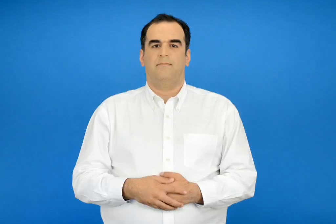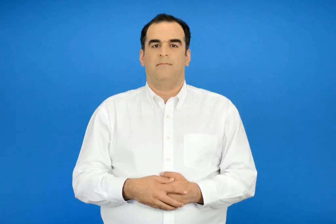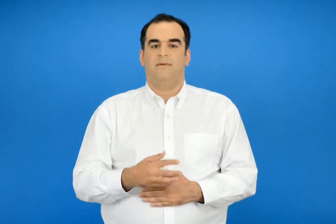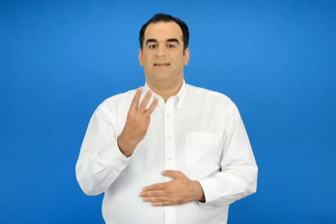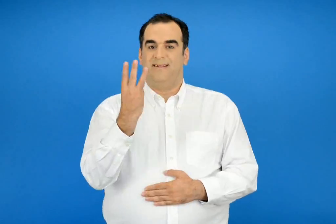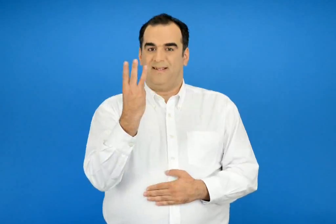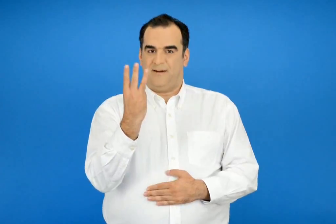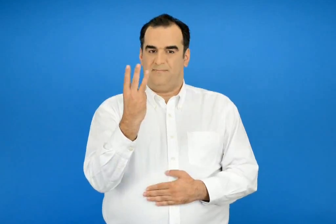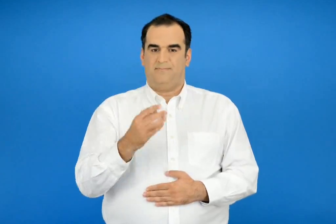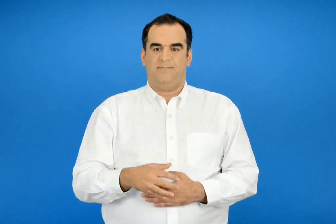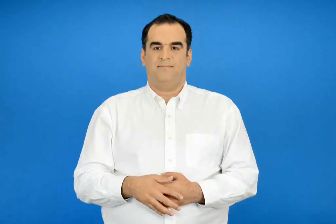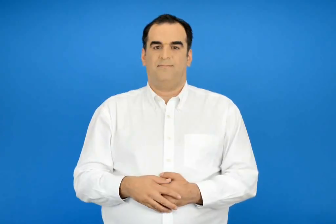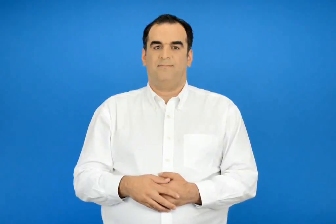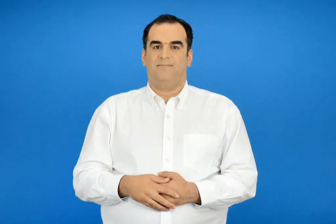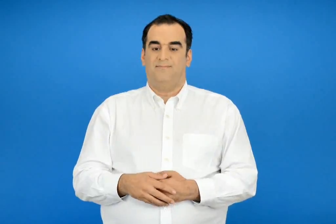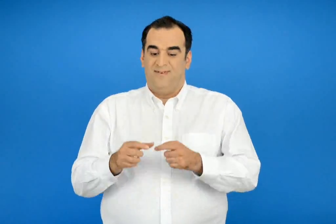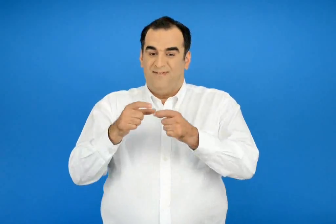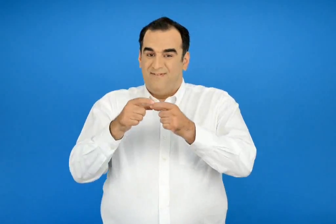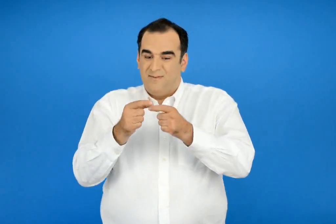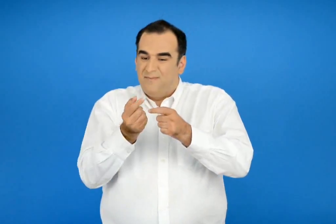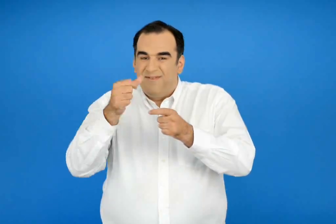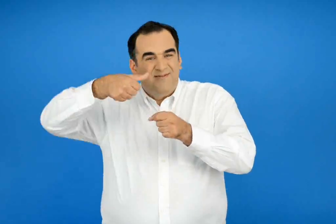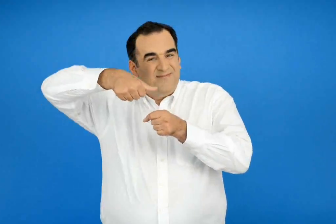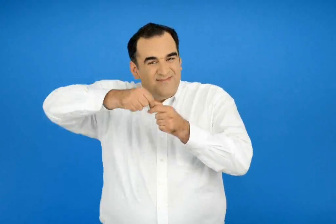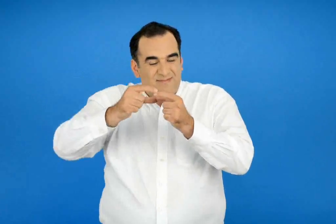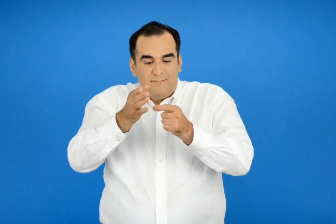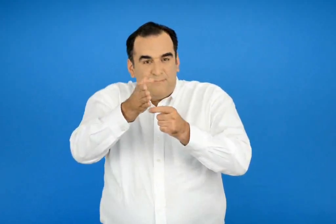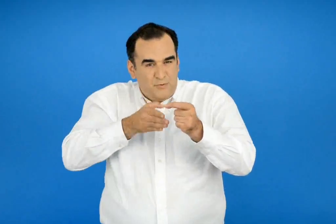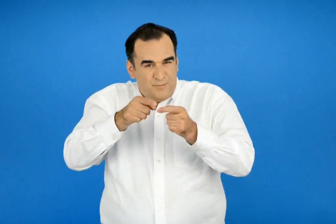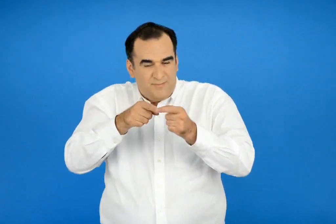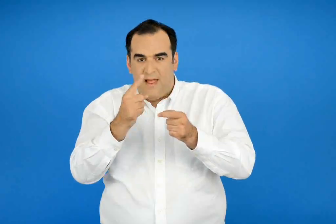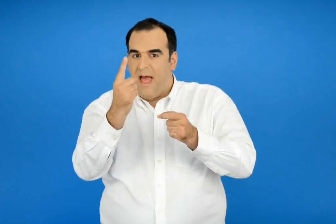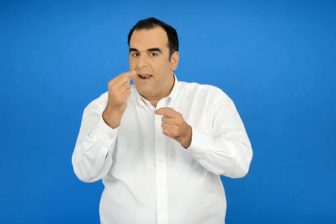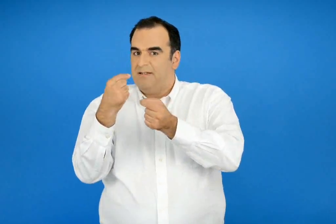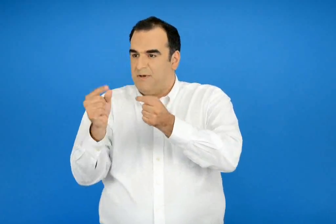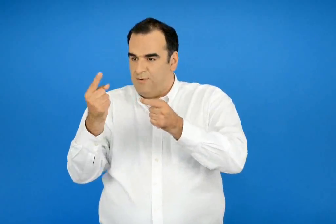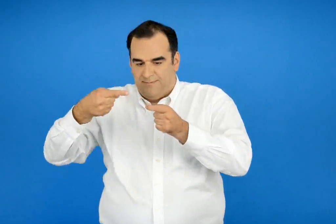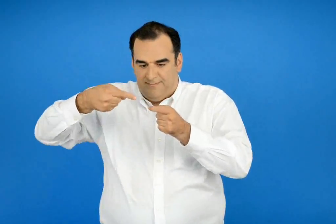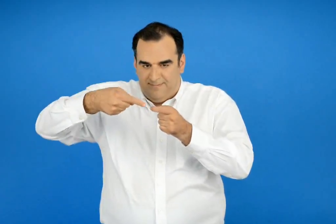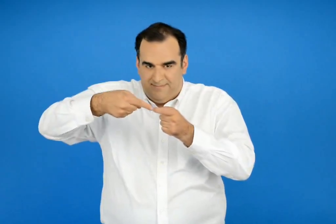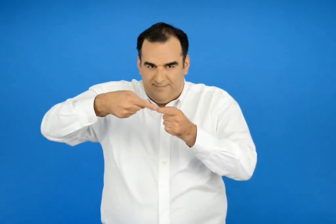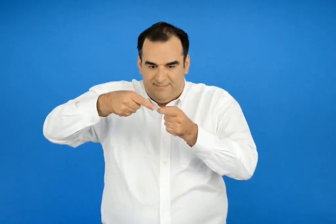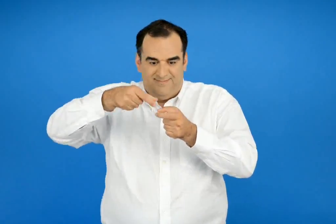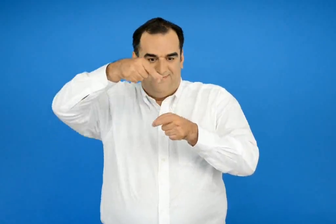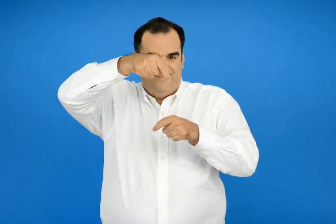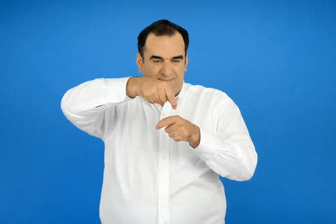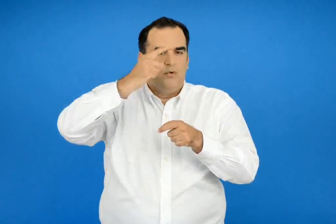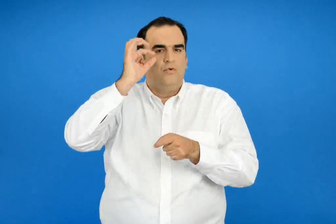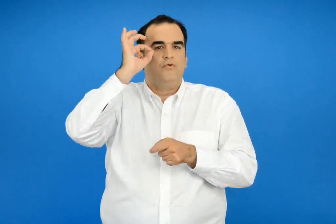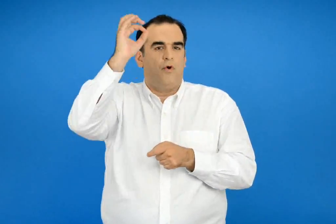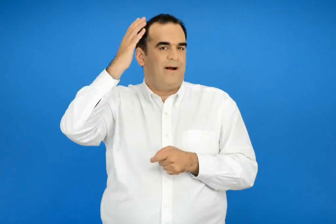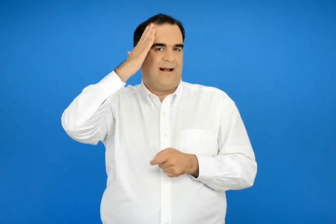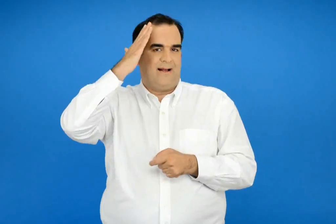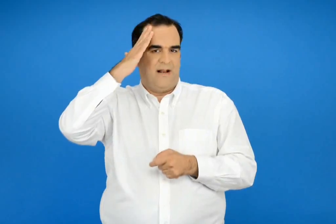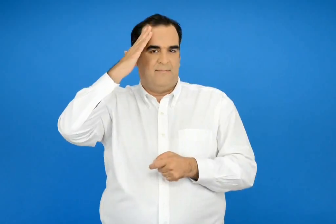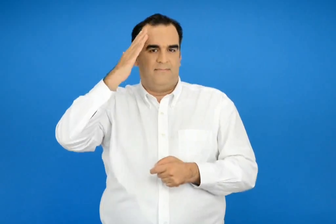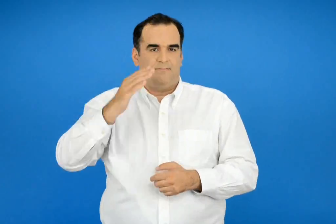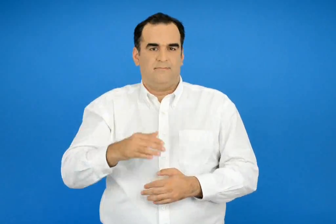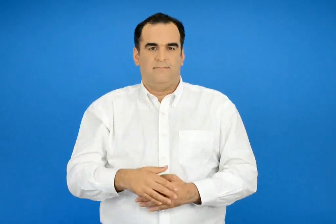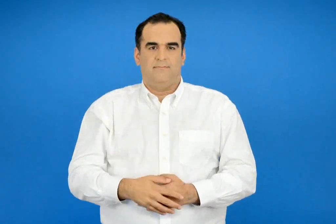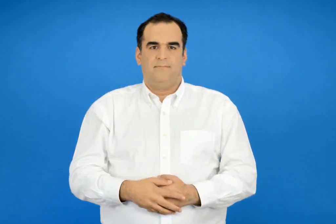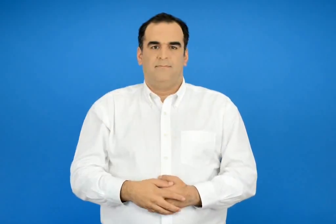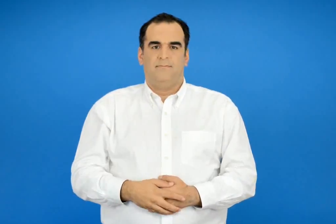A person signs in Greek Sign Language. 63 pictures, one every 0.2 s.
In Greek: 3 καρφώνετε τον μισό φελλό σε ένα σπίρτο για να φτιάξετε το κεφάλι
